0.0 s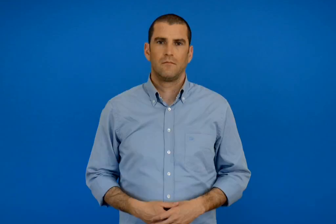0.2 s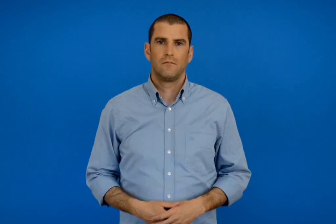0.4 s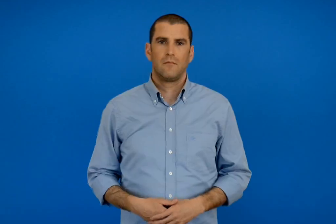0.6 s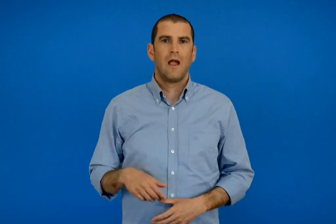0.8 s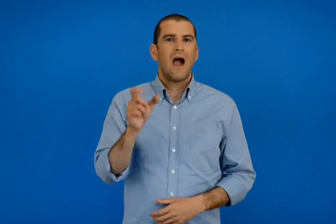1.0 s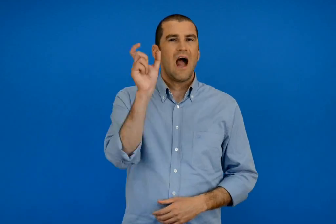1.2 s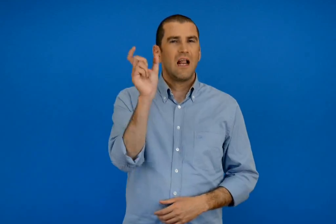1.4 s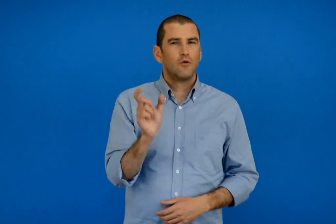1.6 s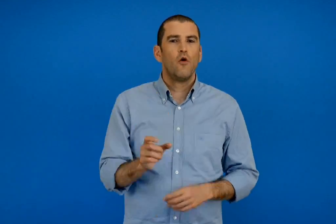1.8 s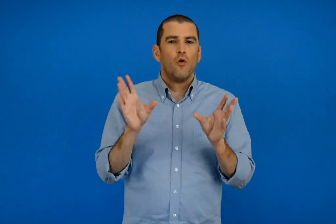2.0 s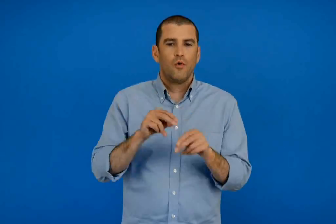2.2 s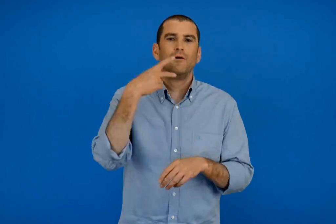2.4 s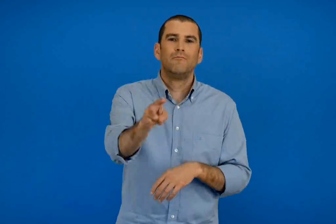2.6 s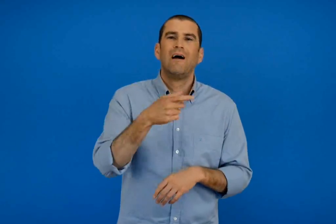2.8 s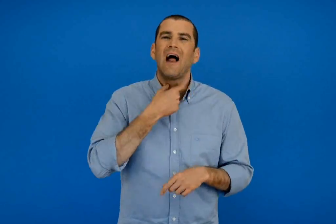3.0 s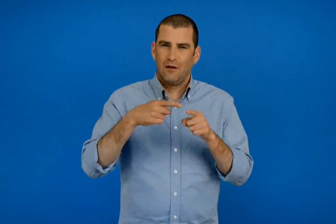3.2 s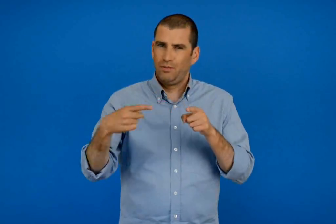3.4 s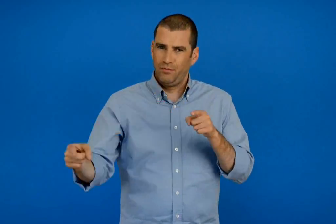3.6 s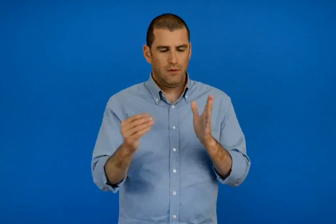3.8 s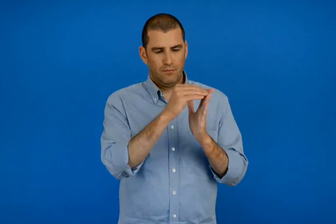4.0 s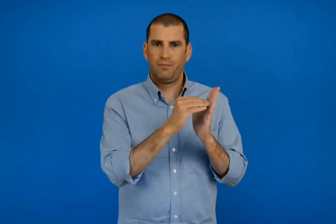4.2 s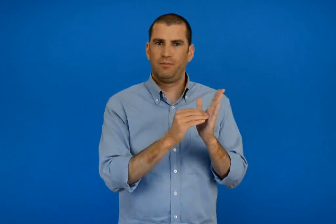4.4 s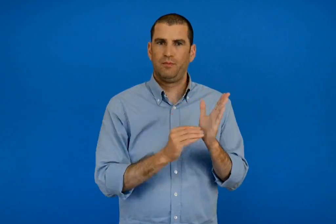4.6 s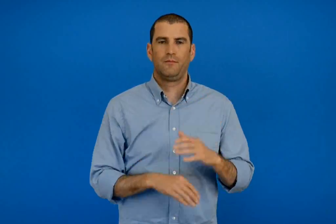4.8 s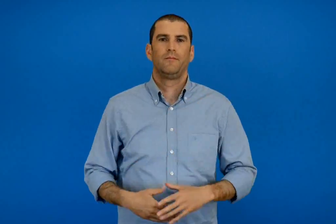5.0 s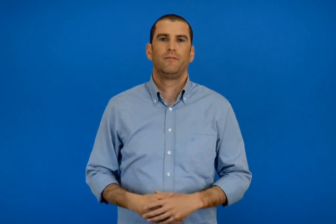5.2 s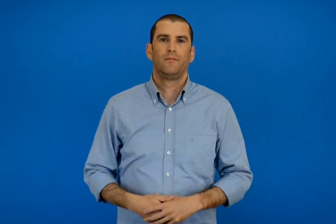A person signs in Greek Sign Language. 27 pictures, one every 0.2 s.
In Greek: να φτιάξεις το λεξικό των αναγκών σου
